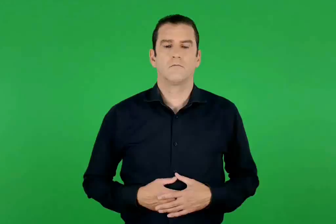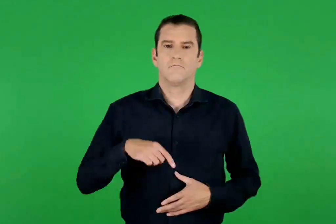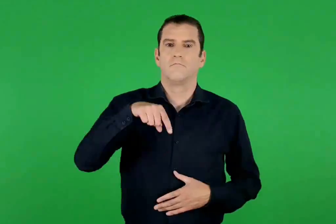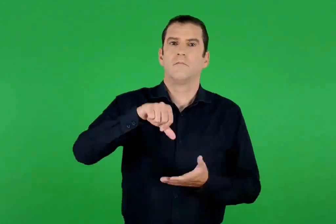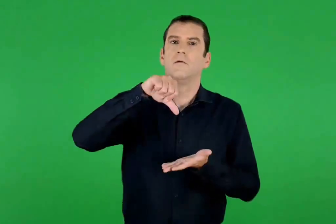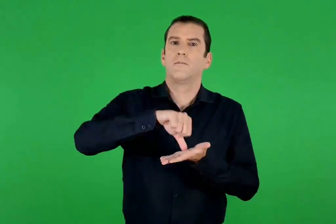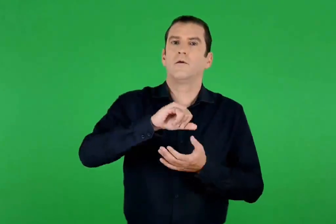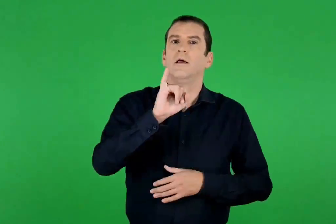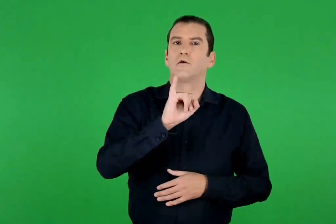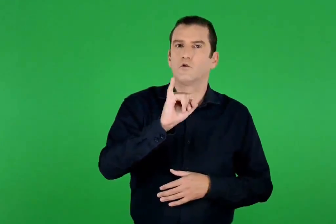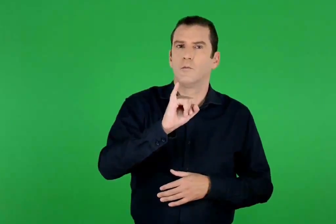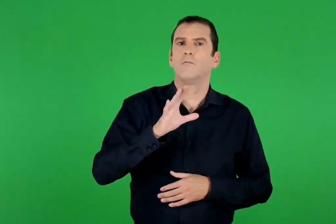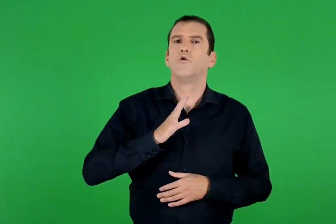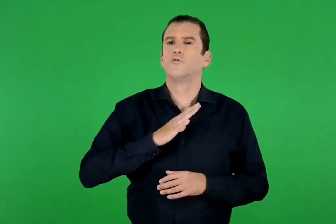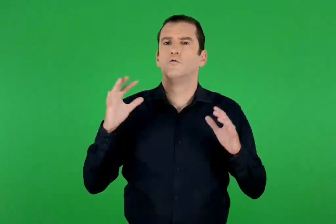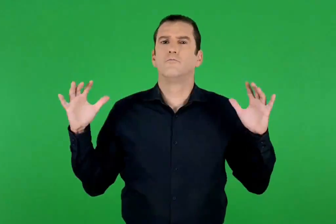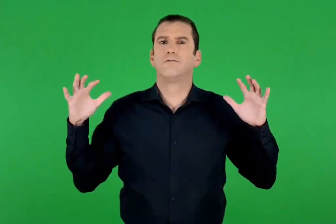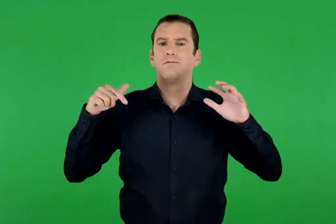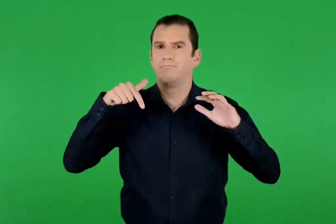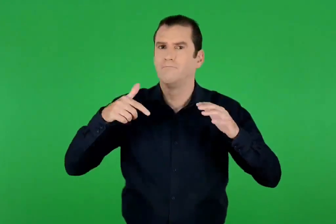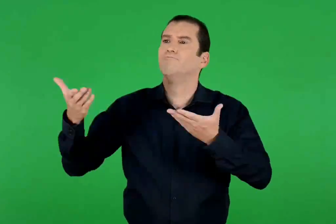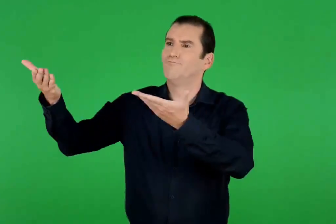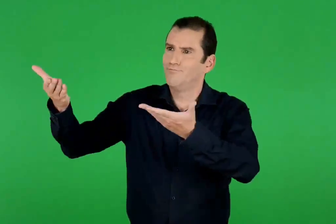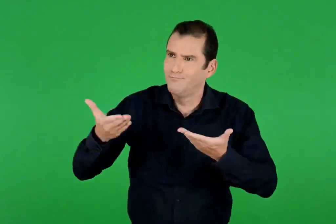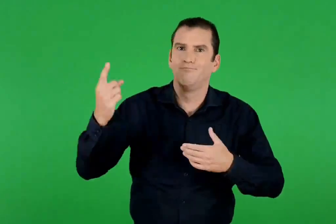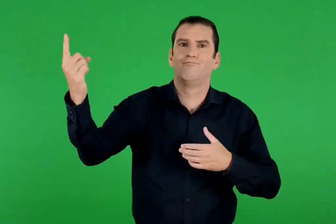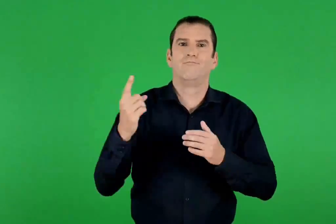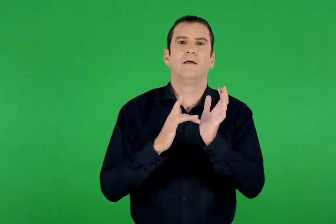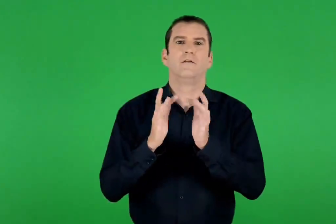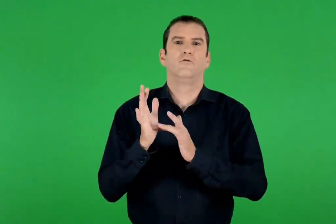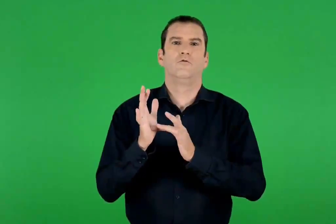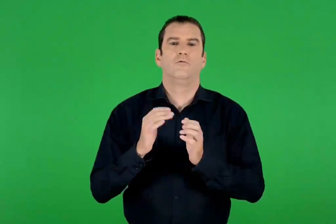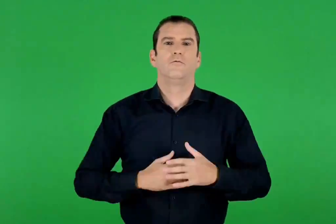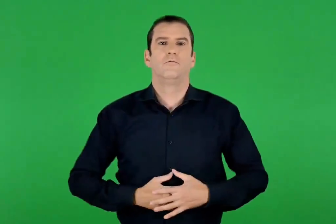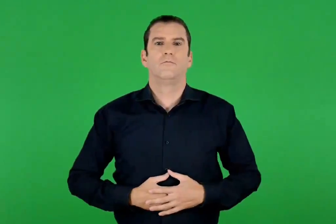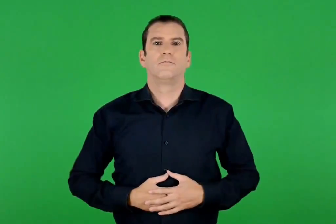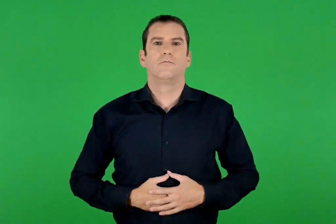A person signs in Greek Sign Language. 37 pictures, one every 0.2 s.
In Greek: η υποδοχή του ιησού από το πλήθος στα ιεροσόλυμα
